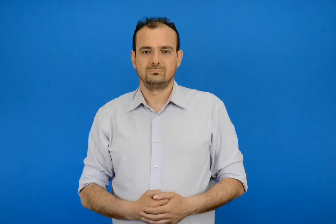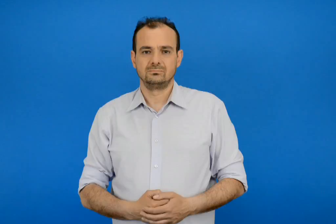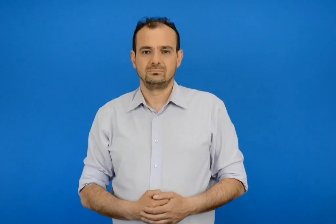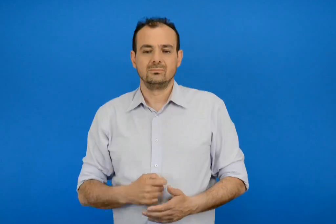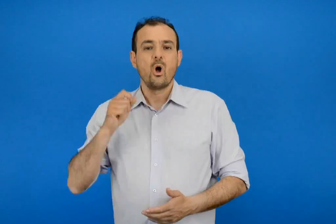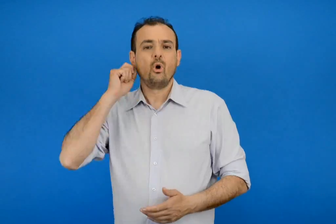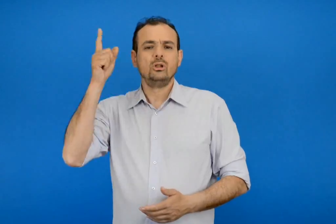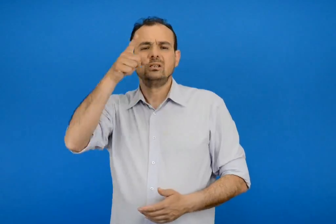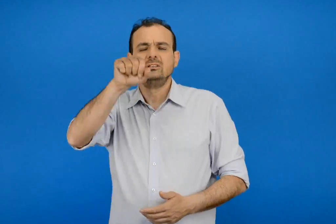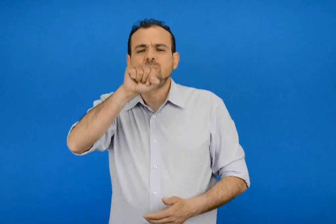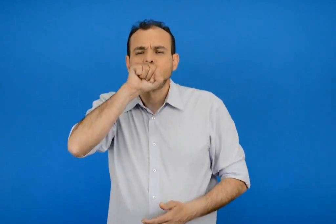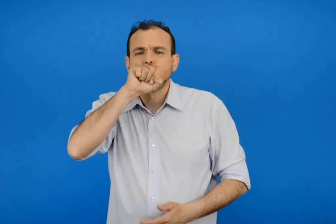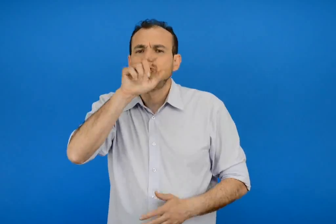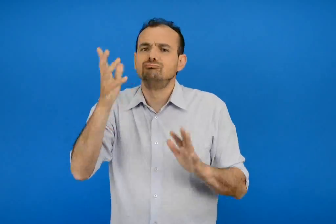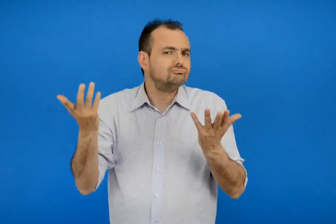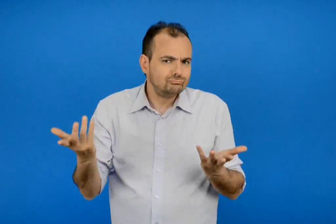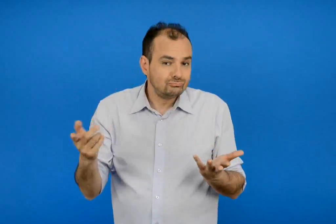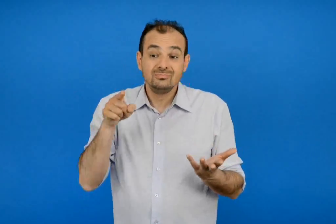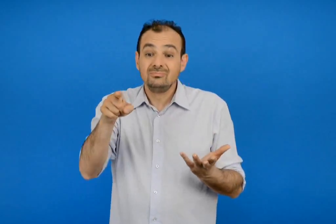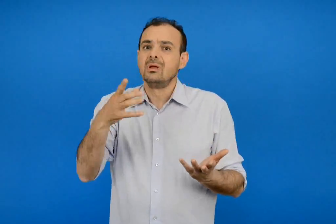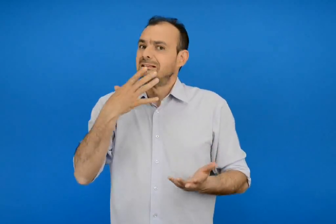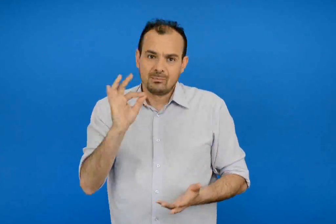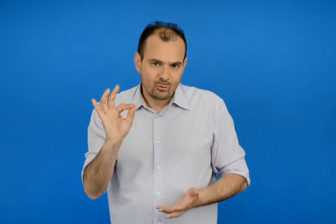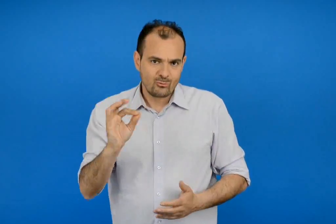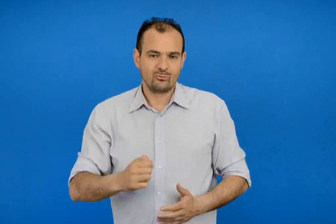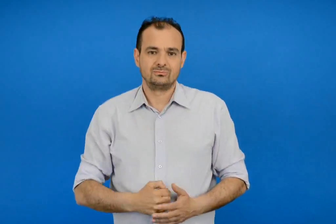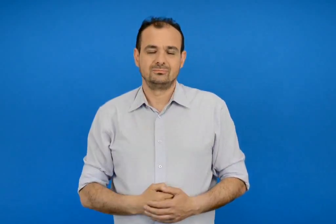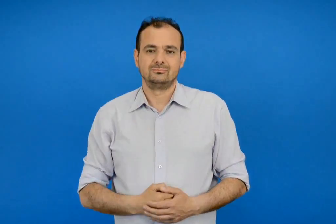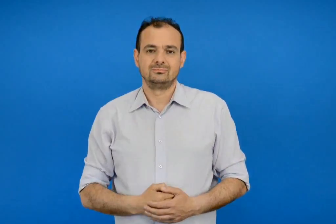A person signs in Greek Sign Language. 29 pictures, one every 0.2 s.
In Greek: ποια είναι η αγαπημένη σου γιορτή ; γιατί ;
